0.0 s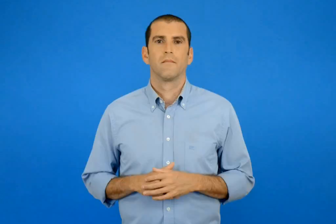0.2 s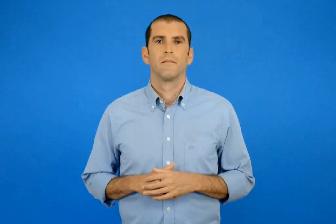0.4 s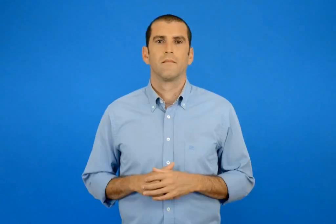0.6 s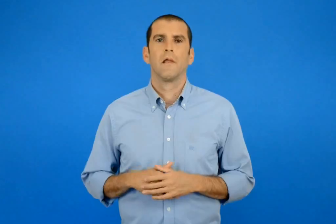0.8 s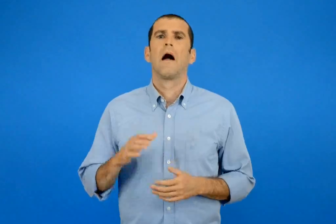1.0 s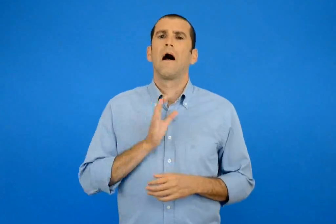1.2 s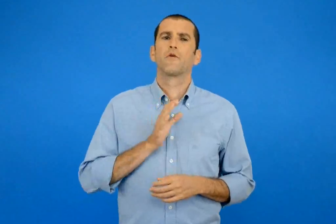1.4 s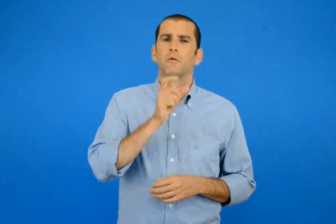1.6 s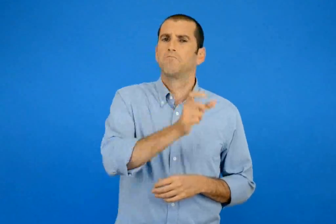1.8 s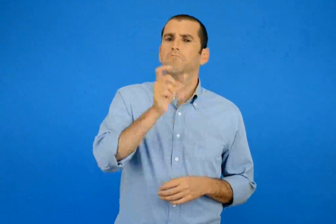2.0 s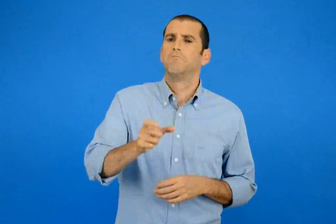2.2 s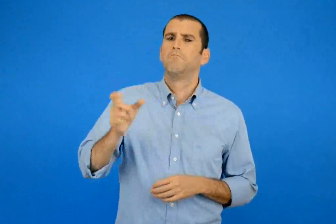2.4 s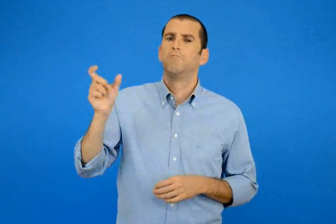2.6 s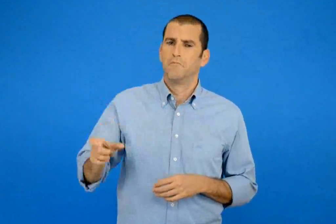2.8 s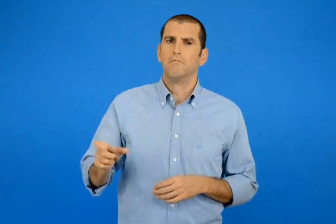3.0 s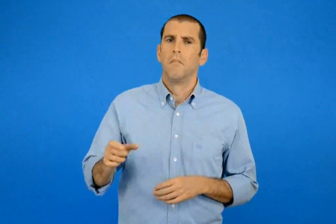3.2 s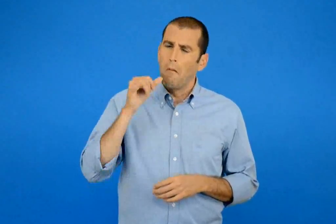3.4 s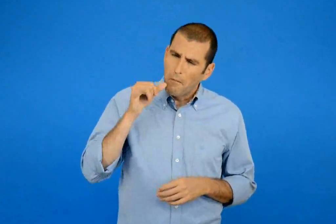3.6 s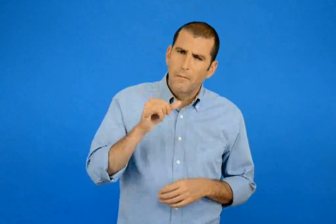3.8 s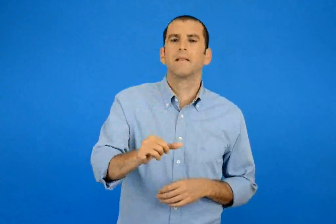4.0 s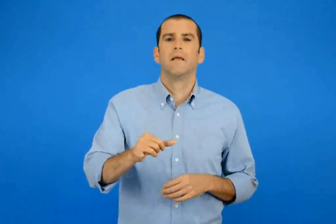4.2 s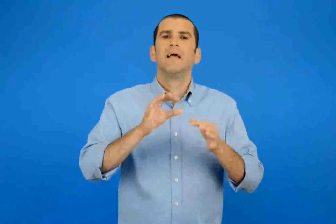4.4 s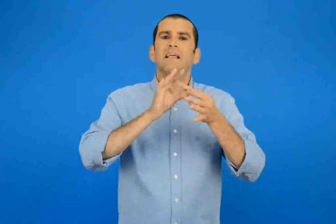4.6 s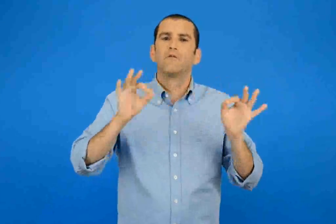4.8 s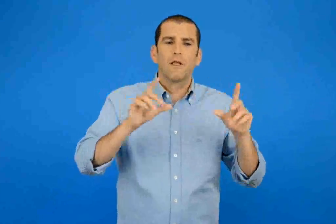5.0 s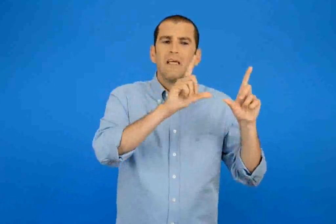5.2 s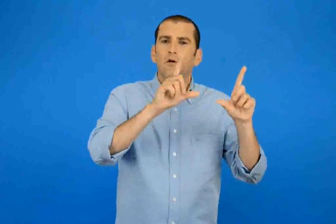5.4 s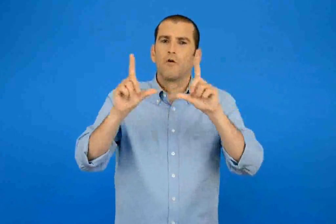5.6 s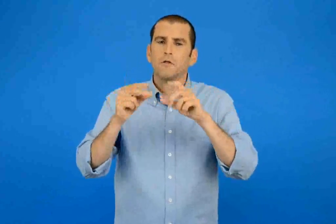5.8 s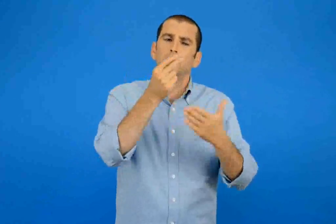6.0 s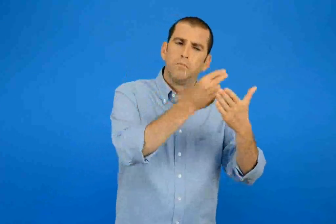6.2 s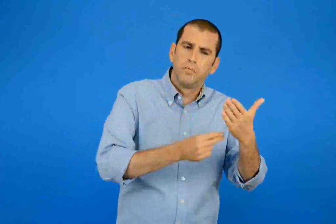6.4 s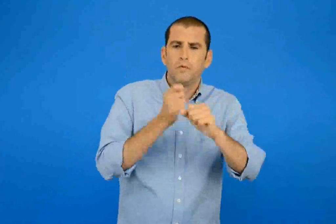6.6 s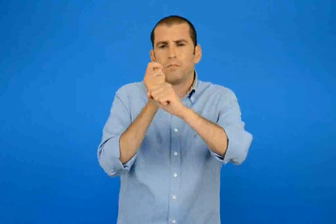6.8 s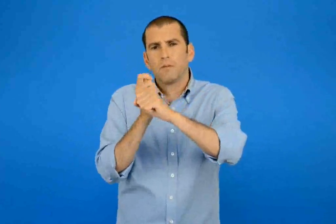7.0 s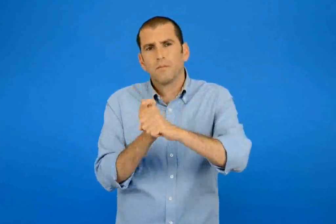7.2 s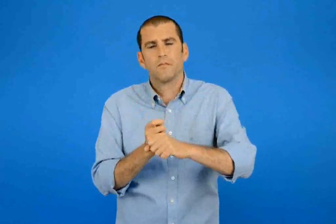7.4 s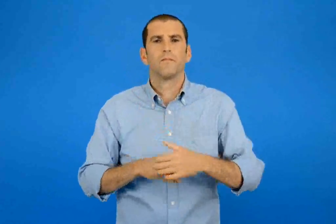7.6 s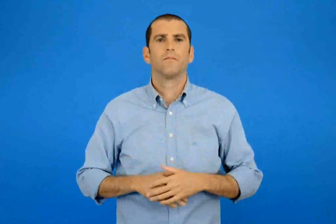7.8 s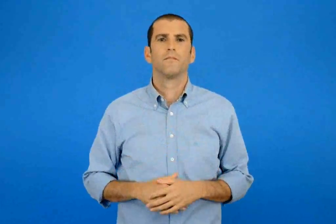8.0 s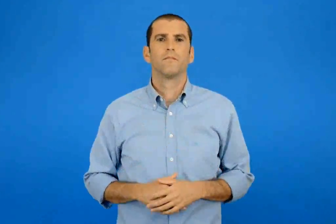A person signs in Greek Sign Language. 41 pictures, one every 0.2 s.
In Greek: πάντα οι άνθρωποι έφτιαχναν ιστορίες με εικόνες
